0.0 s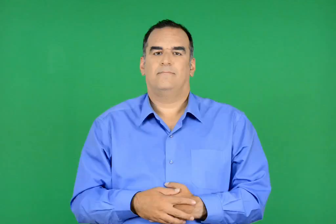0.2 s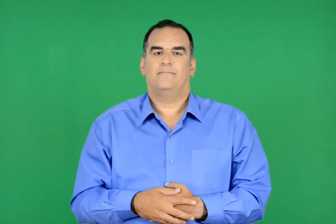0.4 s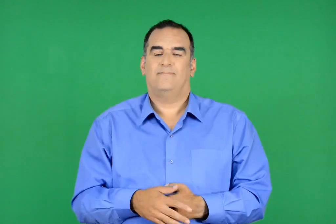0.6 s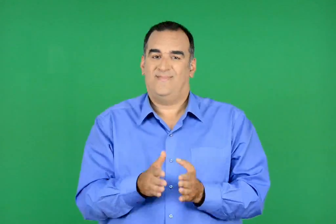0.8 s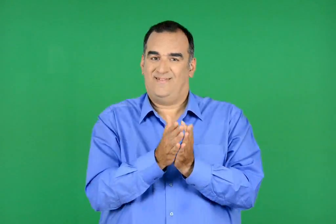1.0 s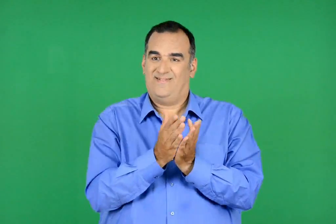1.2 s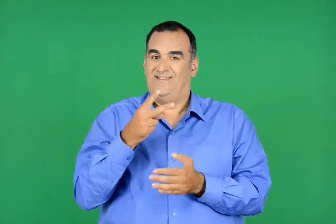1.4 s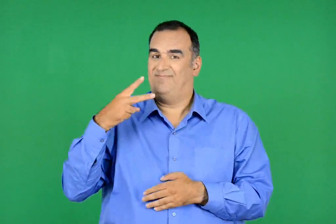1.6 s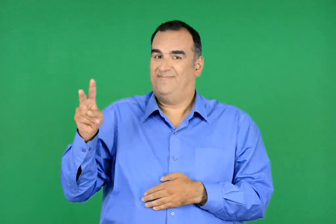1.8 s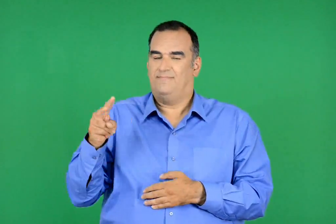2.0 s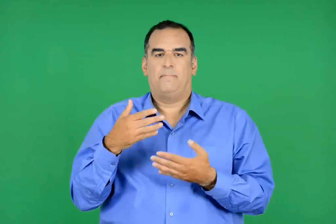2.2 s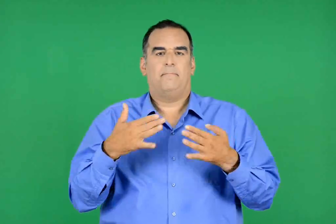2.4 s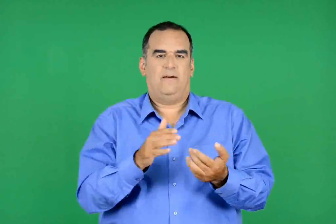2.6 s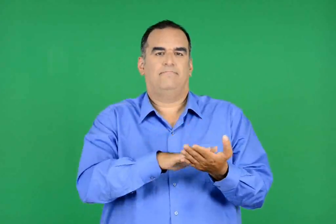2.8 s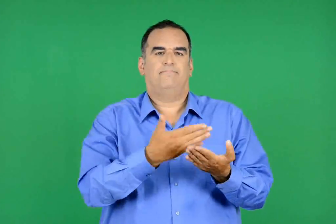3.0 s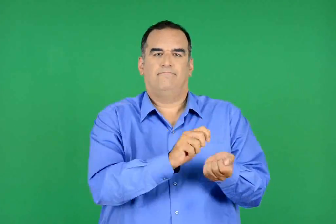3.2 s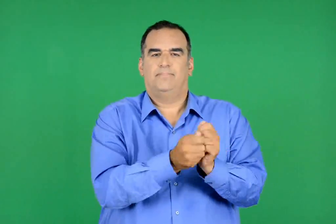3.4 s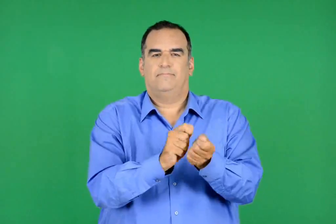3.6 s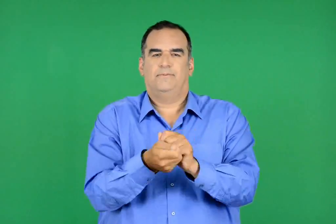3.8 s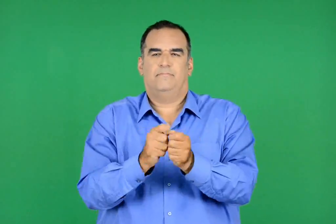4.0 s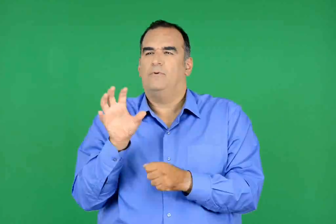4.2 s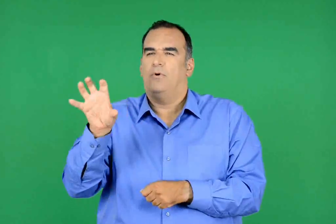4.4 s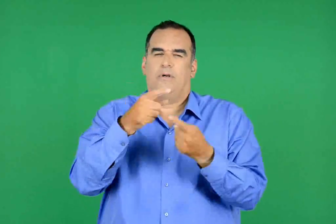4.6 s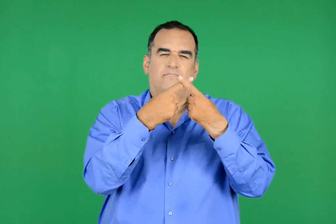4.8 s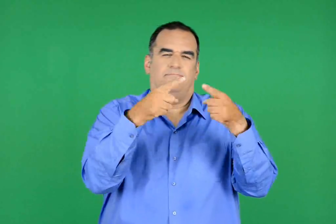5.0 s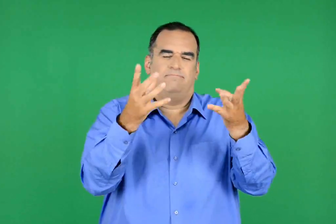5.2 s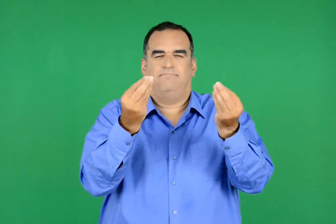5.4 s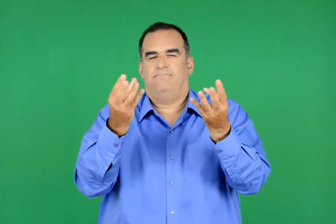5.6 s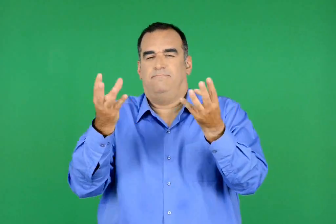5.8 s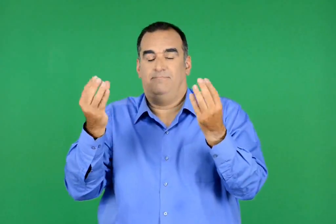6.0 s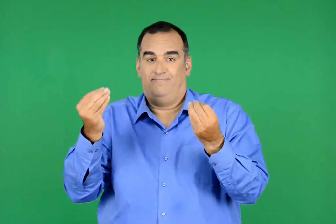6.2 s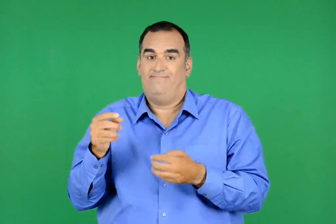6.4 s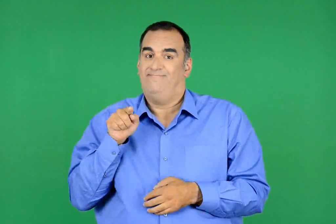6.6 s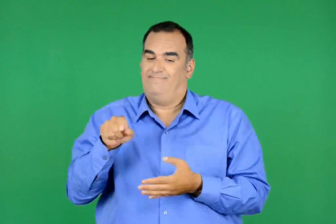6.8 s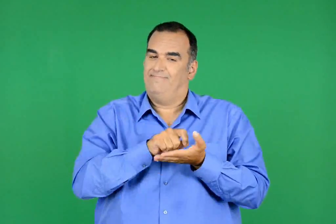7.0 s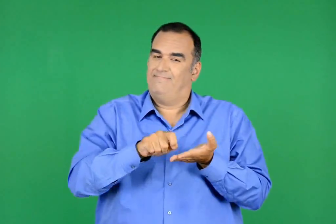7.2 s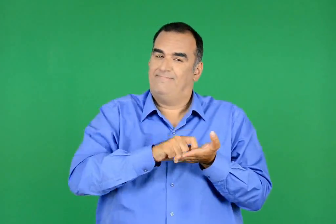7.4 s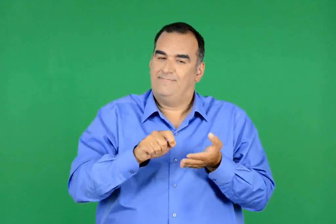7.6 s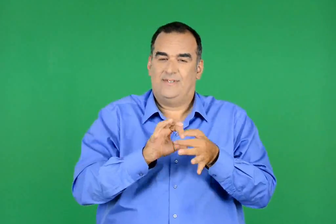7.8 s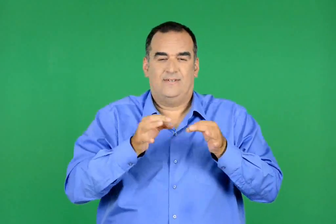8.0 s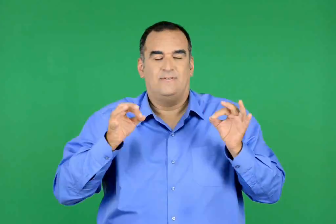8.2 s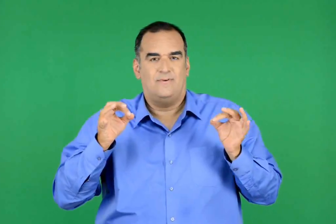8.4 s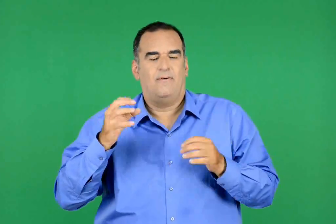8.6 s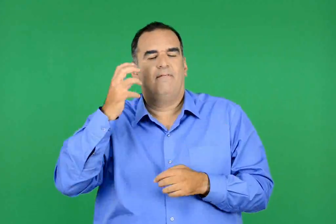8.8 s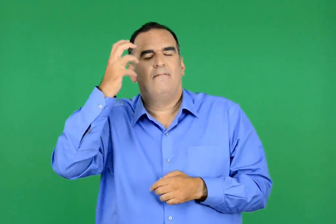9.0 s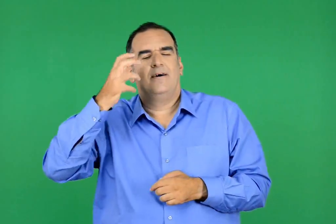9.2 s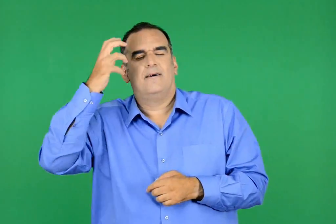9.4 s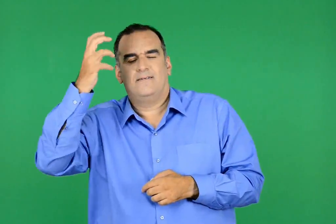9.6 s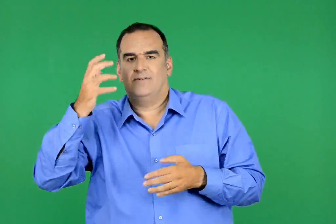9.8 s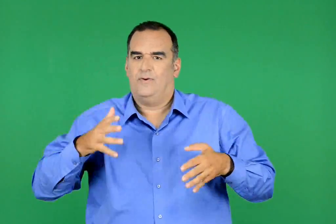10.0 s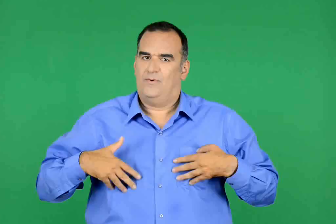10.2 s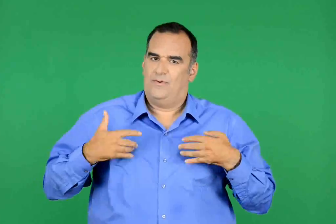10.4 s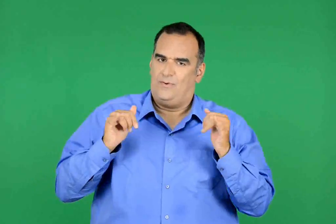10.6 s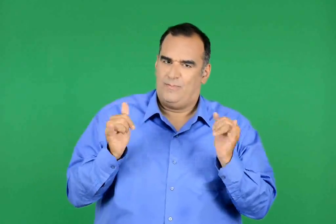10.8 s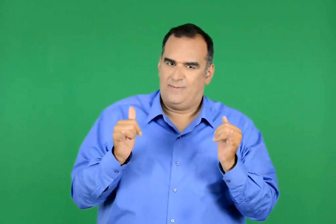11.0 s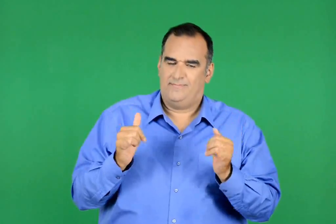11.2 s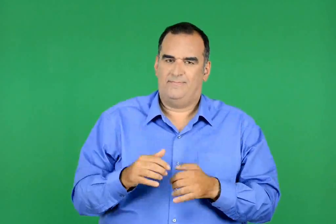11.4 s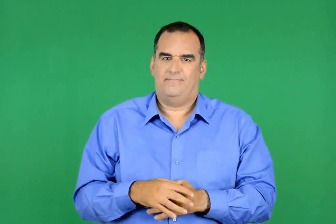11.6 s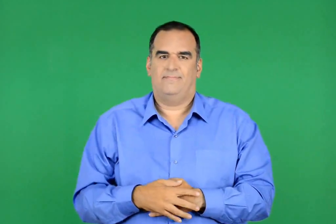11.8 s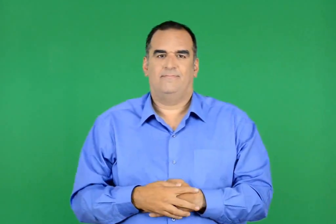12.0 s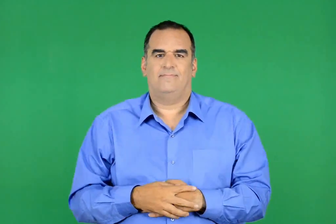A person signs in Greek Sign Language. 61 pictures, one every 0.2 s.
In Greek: τα βιβλία του έχουν µεταφραστεί σε πολλές χώρες. χρησιμοποίησε πολύ τη φαντασία και το χιούμορ
